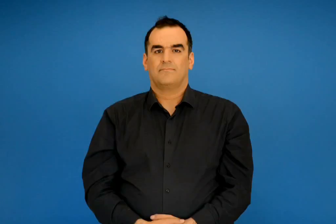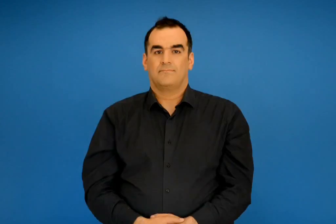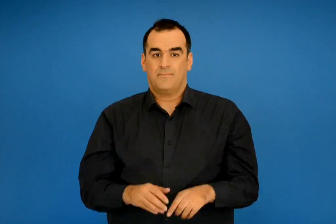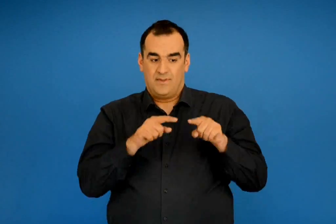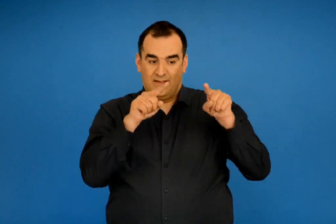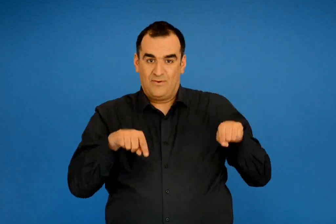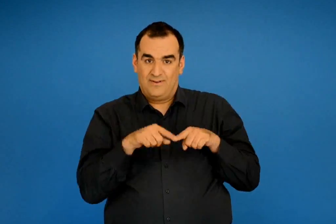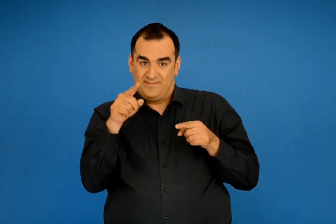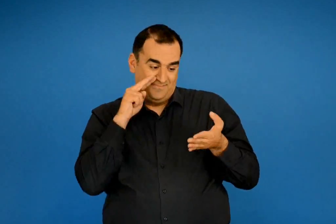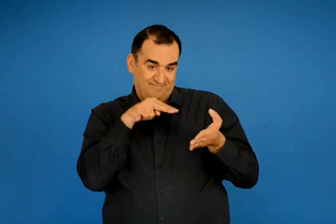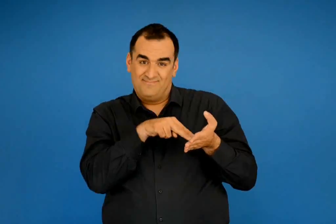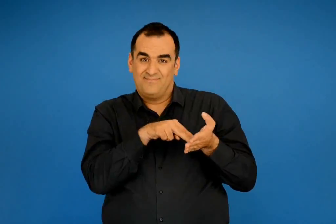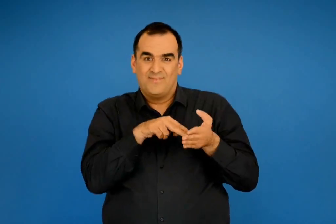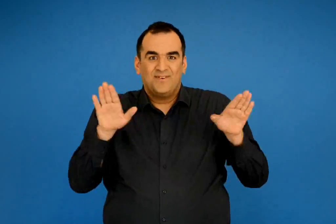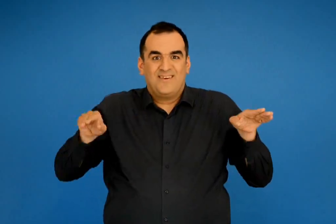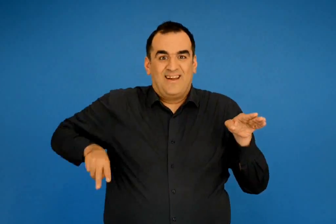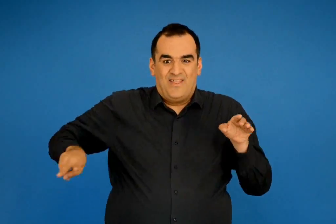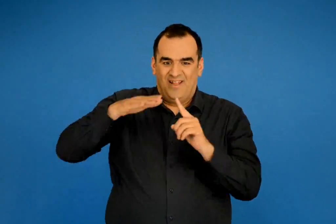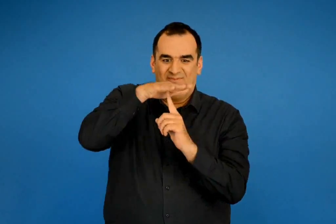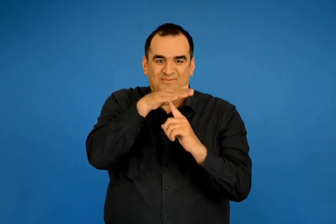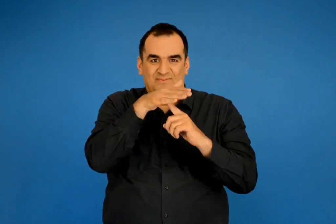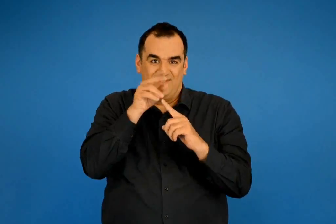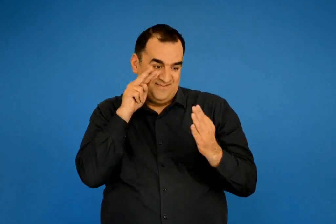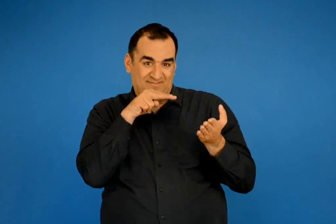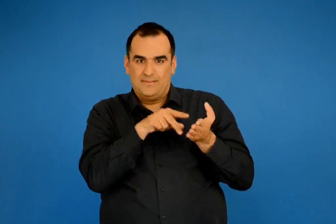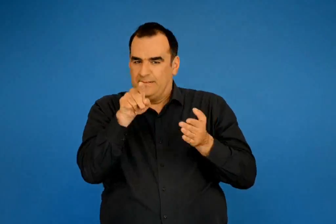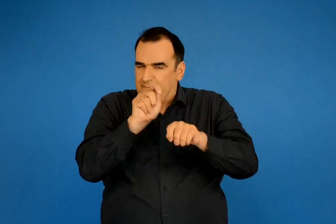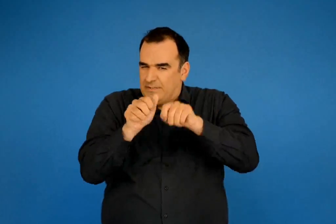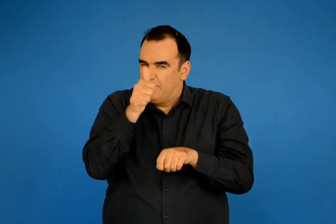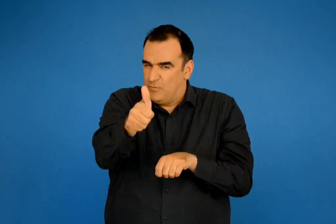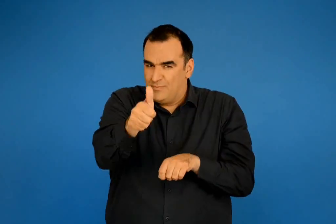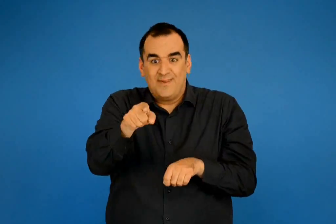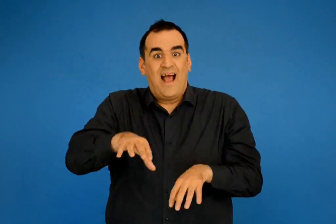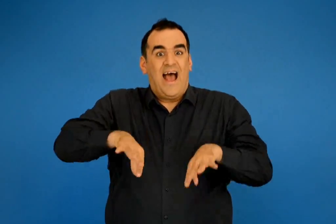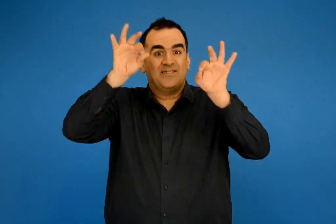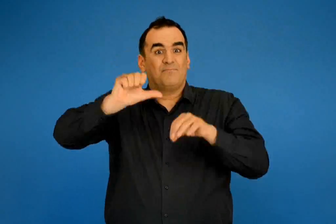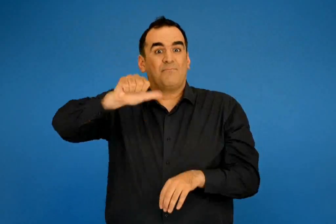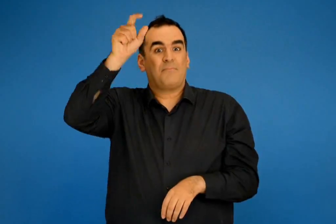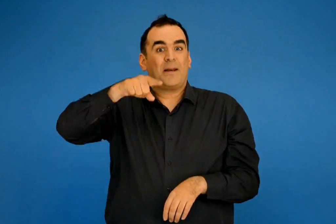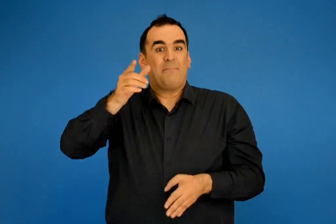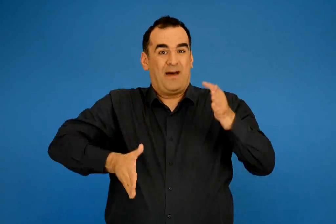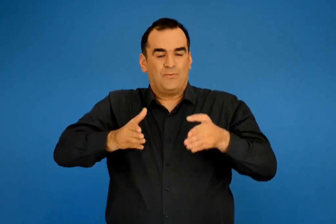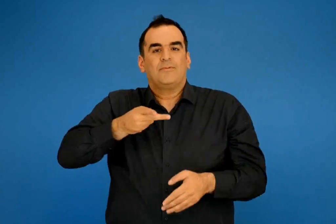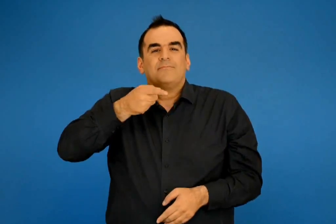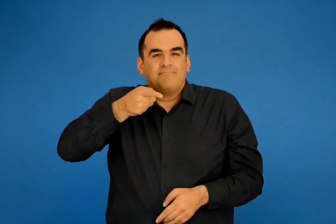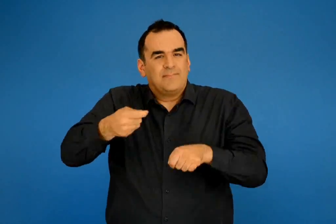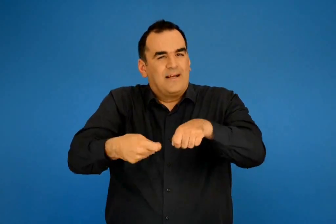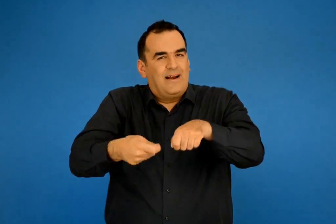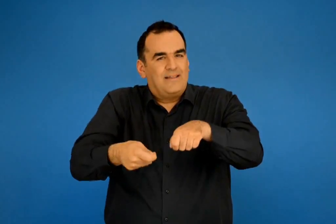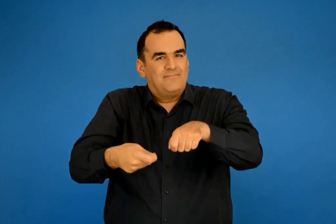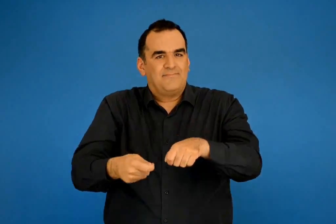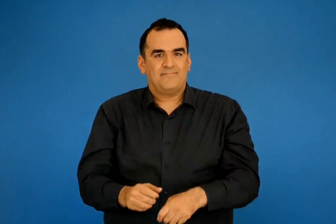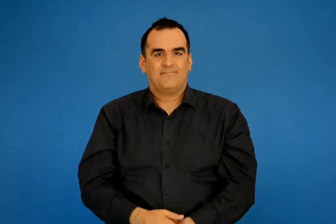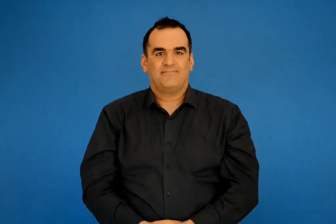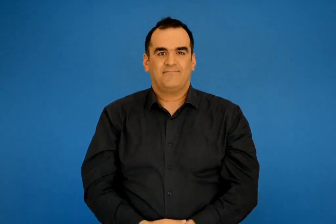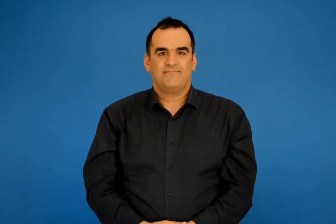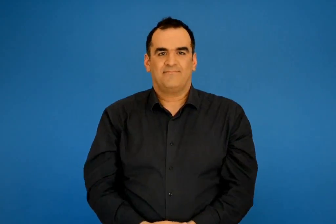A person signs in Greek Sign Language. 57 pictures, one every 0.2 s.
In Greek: στις παρακάτω εικόνες βλέπεις τη χελιδόνα μπορείς να φτιάξεις τη δική σου και την πρώτη μέρα του μάρτη να πεις τα κάλαντα
